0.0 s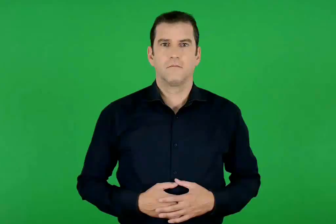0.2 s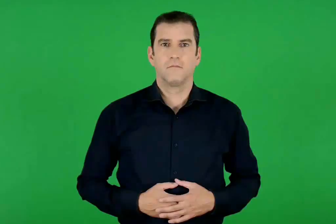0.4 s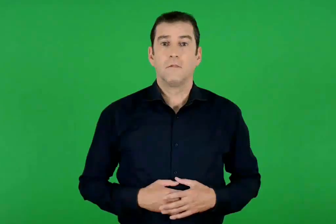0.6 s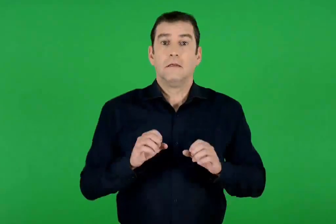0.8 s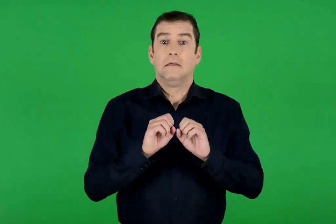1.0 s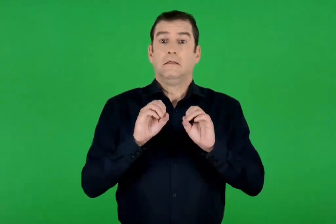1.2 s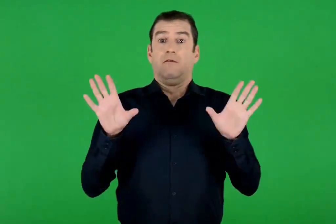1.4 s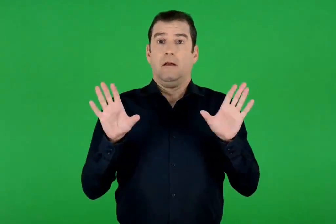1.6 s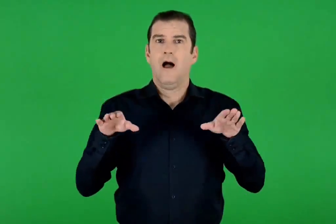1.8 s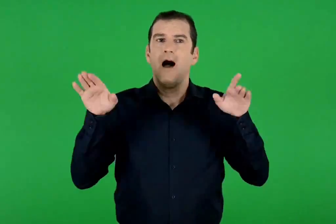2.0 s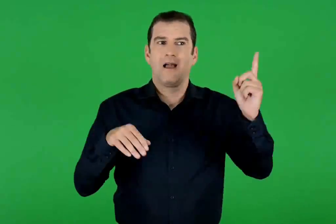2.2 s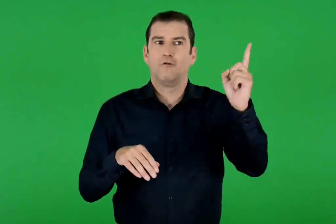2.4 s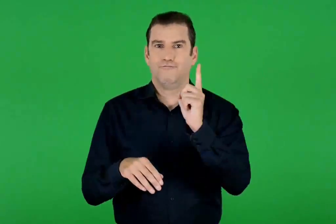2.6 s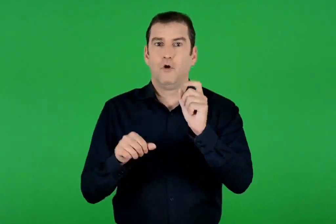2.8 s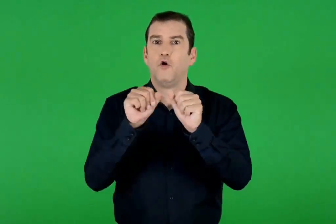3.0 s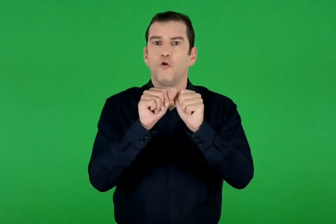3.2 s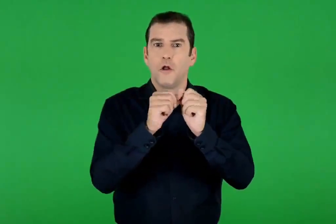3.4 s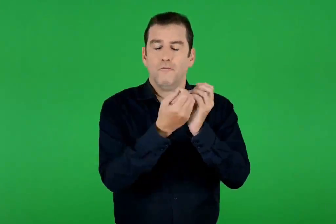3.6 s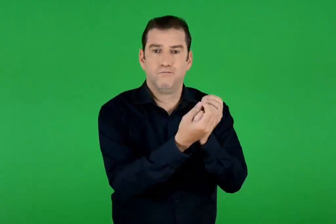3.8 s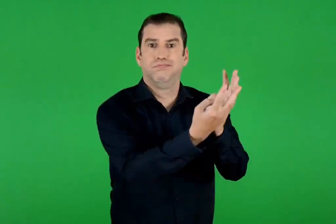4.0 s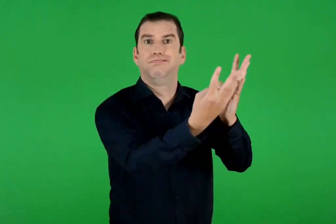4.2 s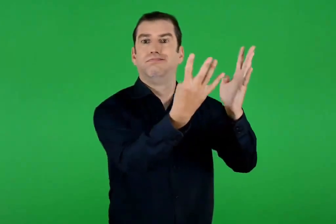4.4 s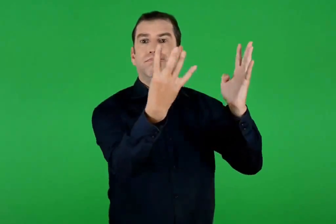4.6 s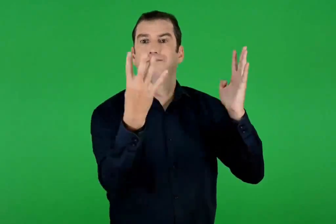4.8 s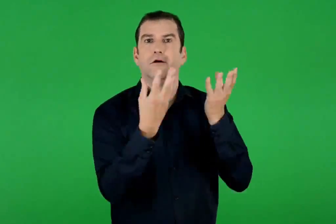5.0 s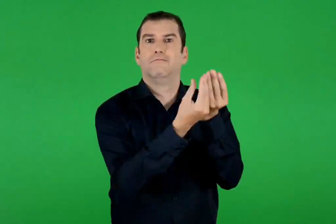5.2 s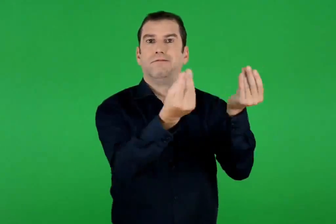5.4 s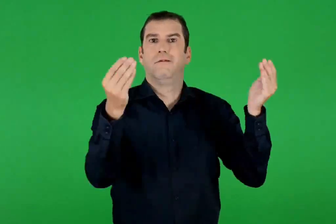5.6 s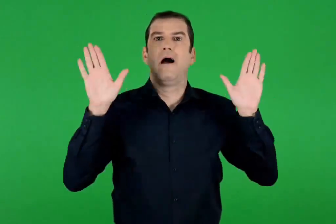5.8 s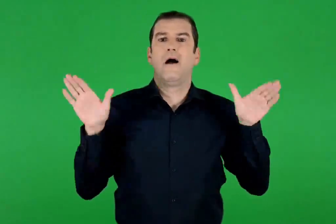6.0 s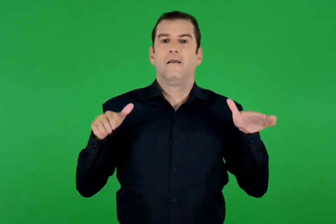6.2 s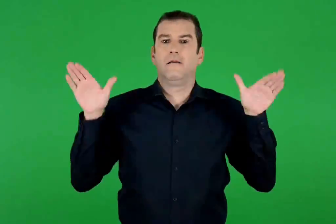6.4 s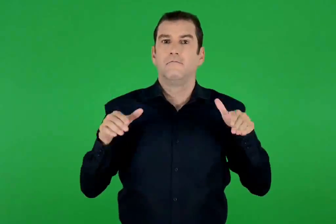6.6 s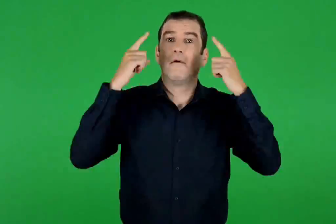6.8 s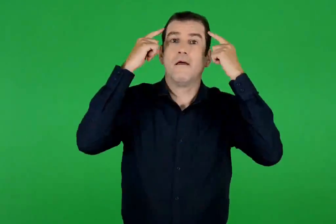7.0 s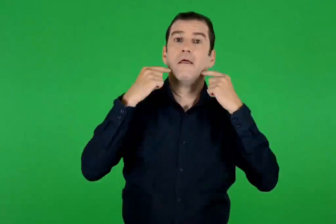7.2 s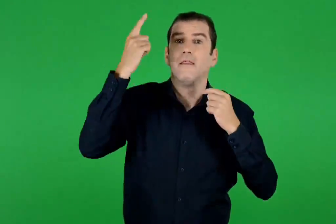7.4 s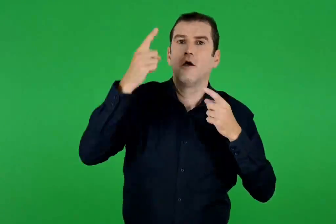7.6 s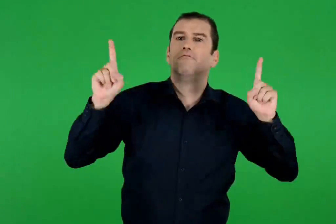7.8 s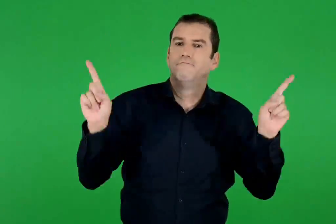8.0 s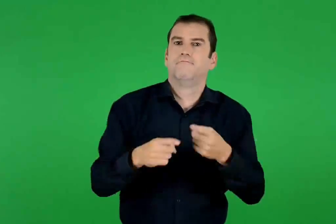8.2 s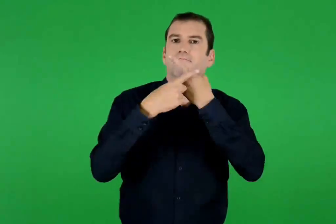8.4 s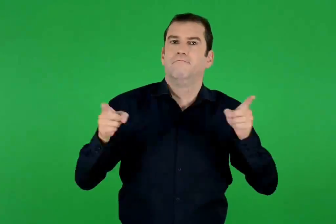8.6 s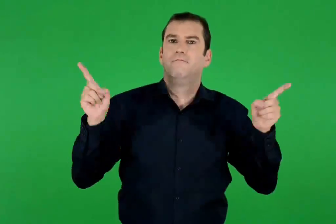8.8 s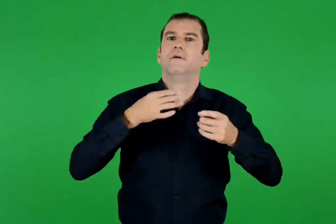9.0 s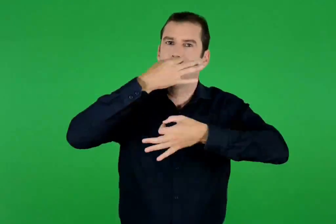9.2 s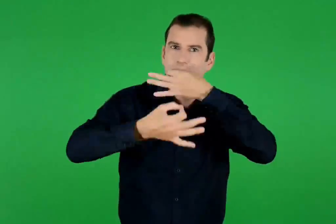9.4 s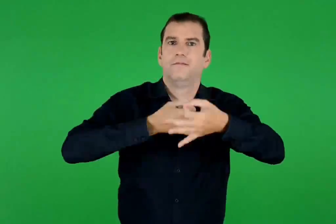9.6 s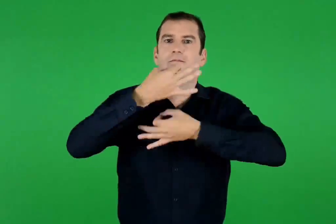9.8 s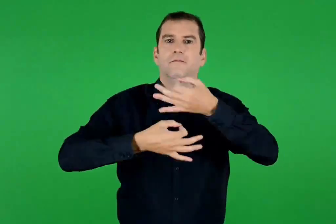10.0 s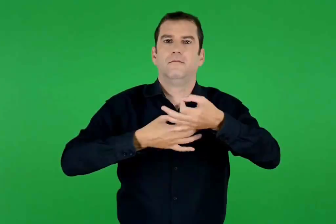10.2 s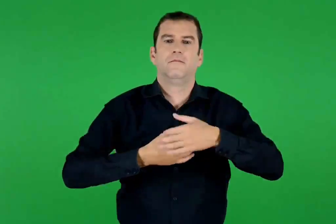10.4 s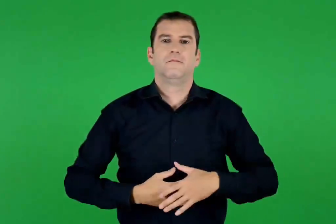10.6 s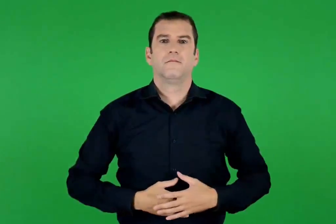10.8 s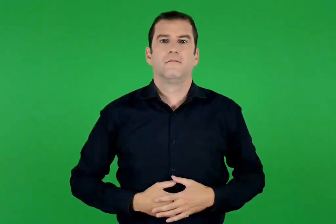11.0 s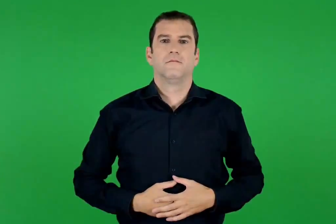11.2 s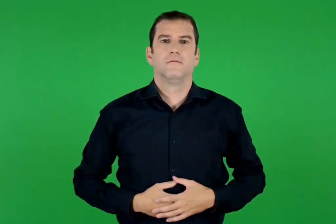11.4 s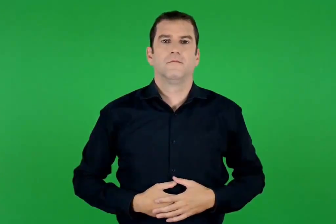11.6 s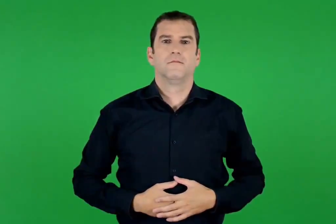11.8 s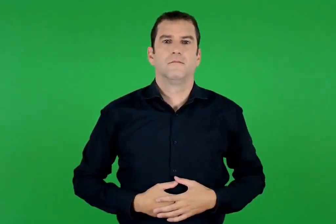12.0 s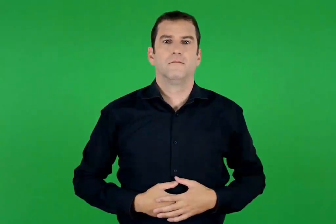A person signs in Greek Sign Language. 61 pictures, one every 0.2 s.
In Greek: ξαφνικά τότε , κοντά στον άγγελο , παρουσιάστηκε πλήθος αγγέλων , που υμνούσαν τον θεό και έλεγαν
